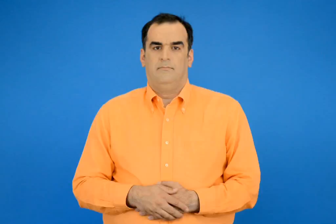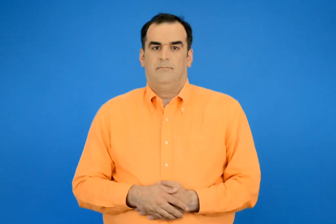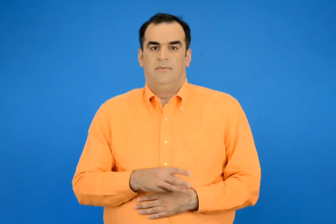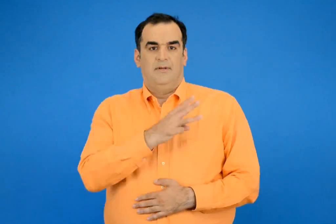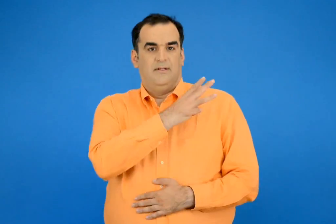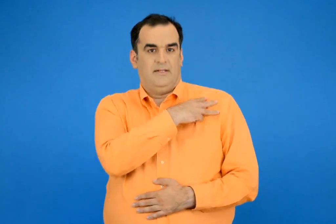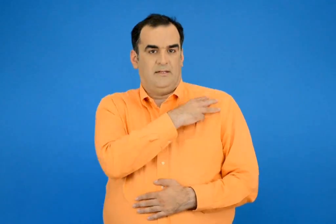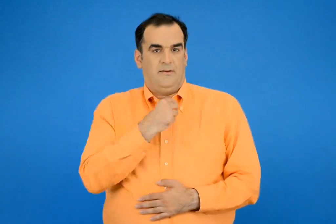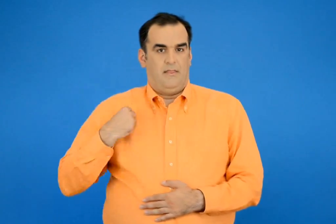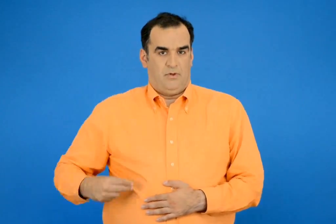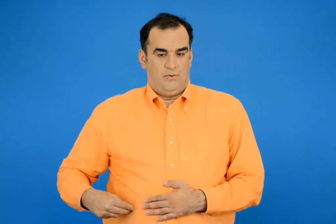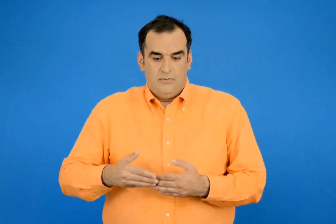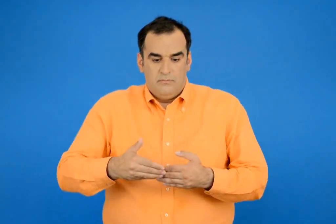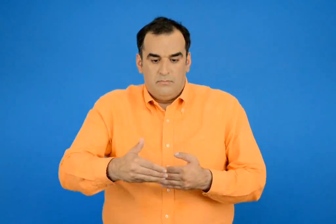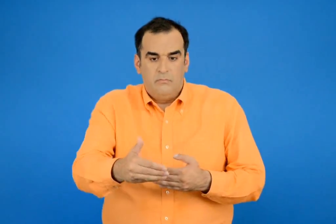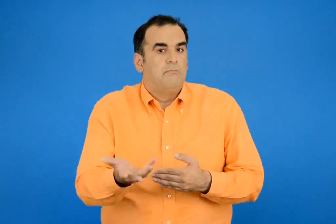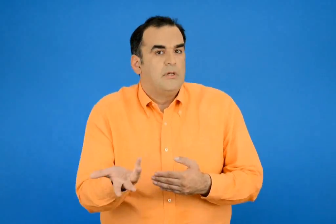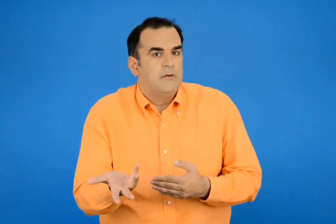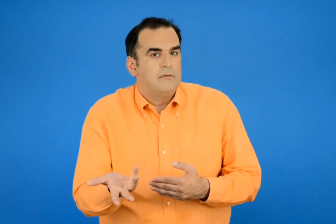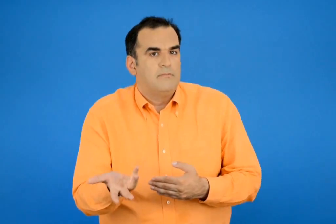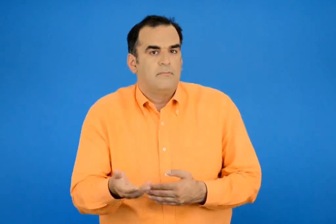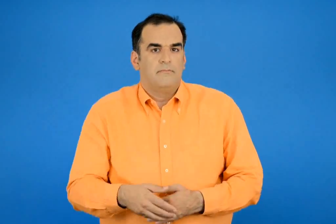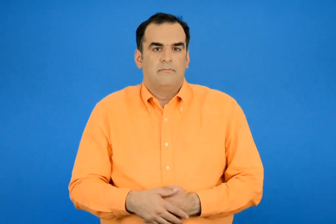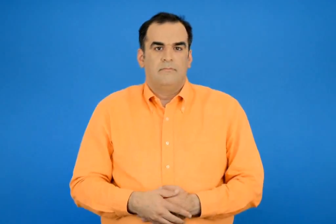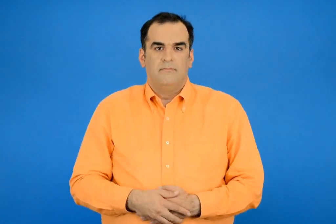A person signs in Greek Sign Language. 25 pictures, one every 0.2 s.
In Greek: πότε θα πάει στη γ δημοτικού ;
